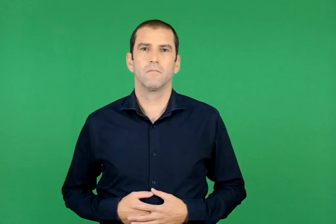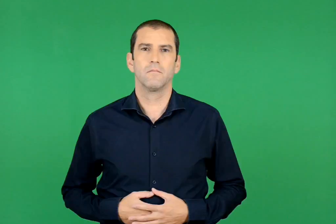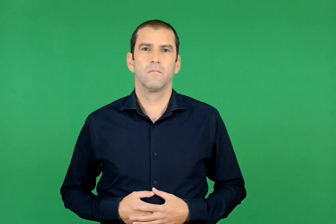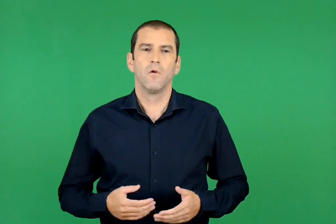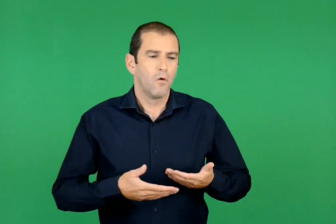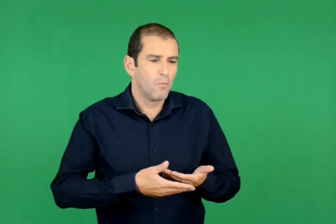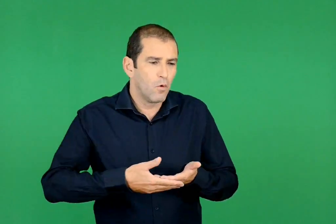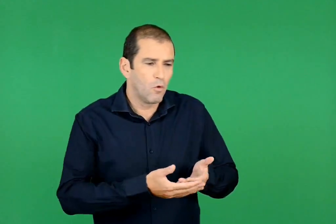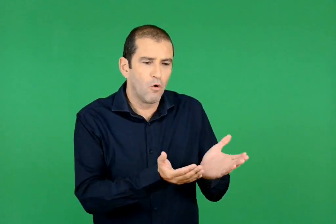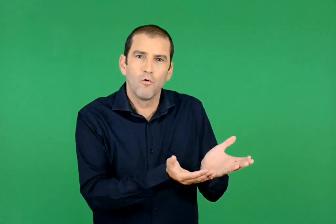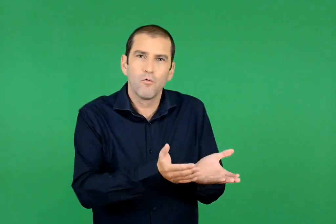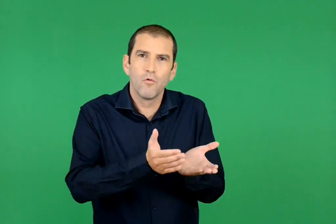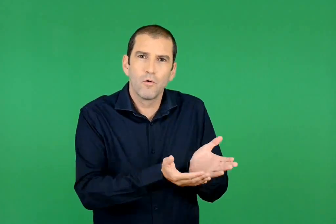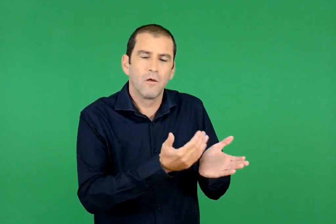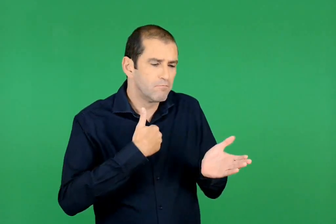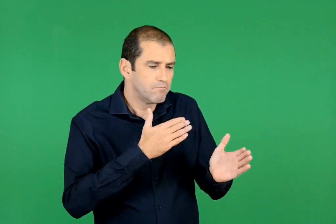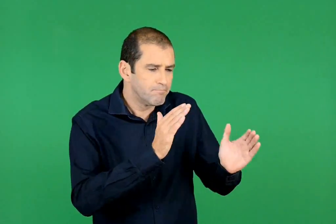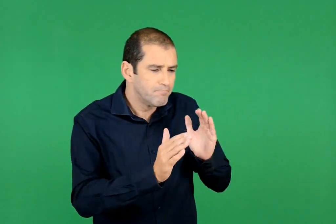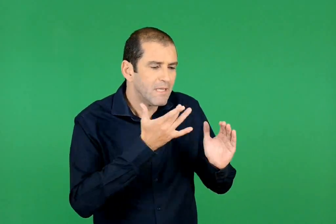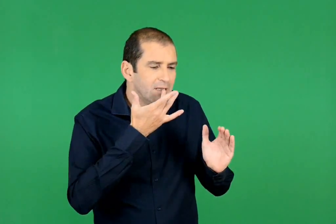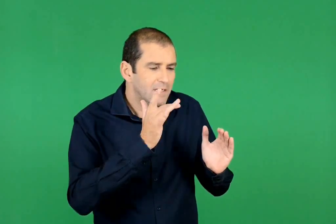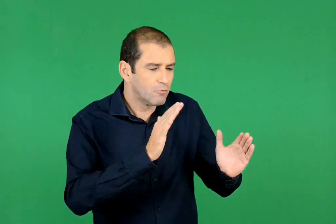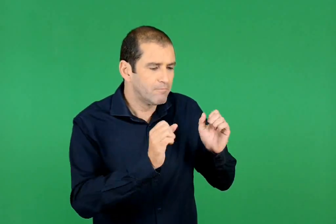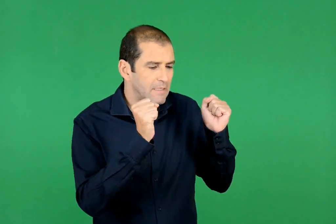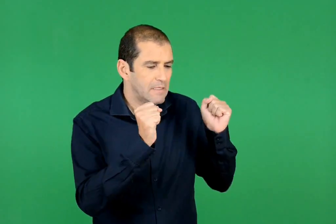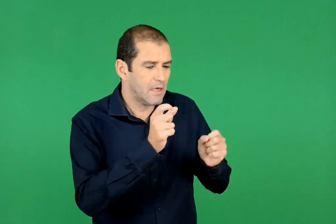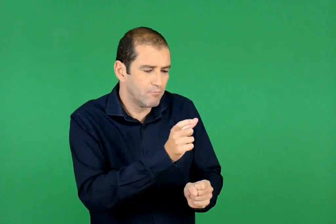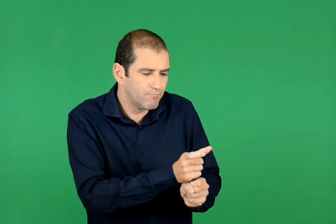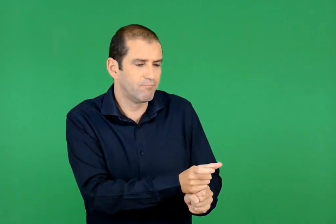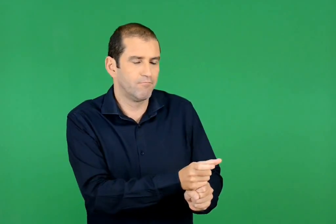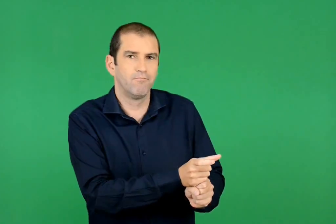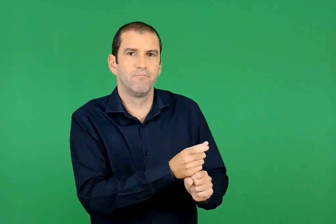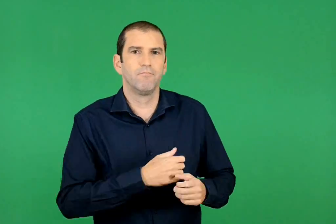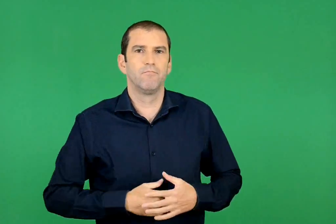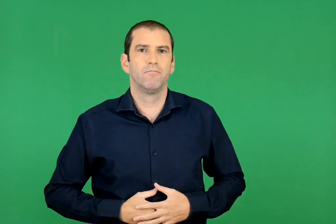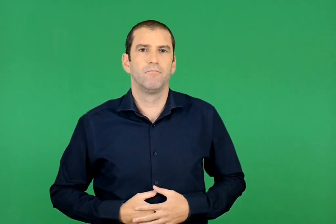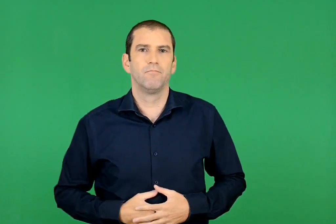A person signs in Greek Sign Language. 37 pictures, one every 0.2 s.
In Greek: χρυσόν υγιόν εβίγλιζα στην αργυρή του κούνια. κείμενα από την παράδοση
